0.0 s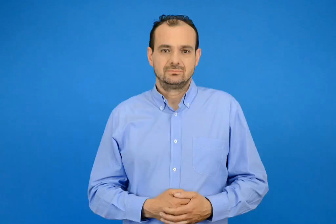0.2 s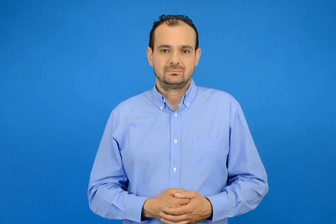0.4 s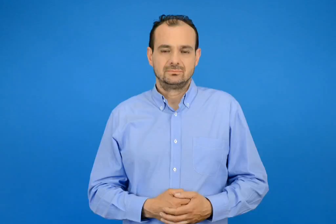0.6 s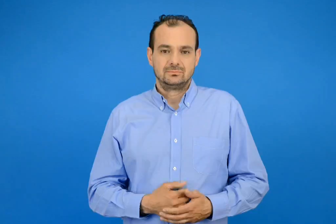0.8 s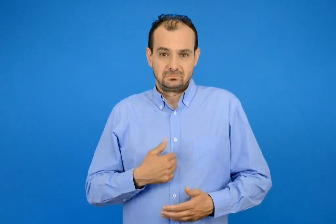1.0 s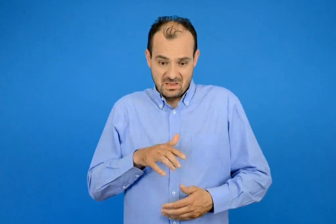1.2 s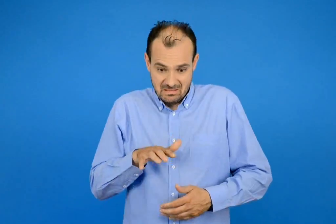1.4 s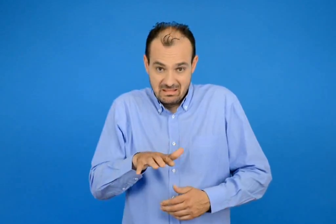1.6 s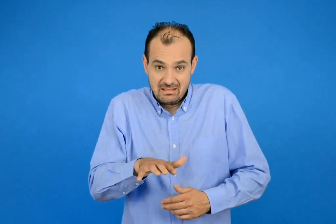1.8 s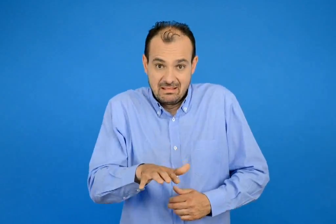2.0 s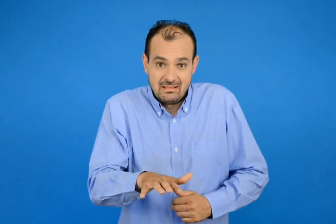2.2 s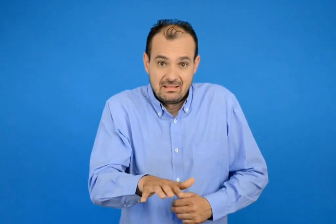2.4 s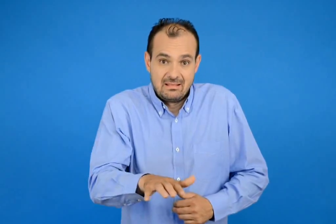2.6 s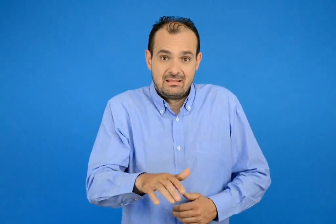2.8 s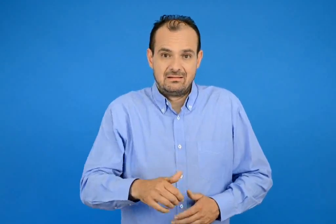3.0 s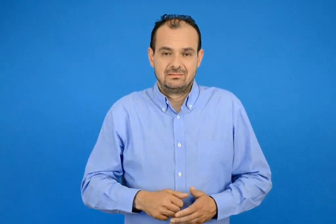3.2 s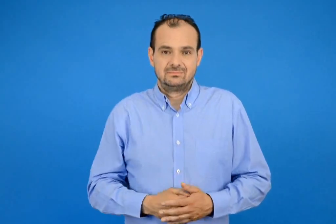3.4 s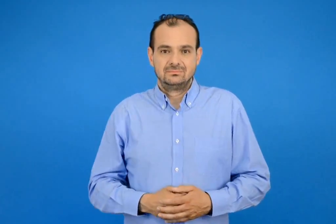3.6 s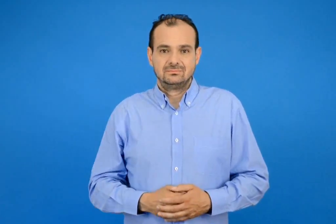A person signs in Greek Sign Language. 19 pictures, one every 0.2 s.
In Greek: κοντεύω
